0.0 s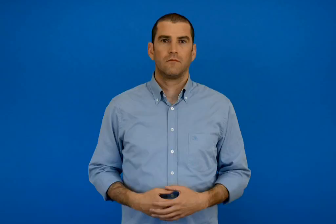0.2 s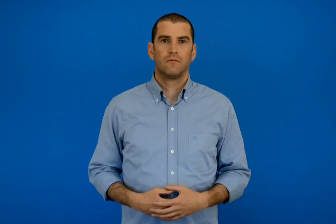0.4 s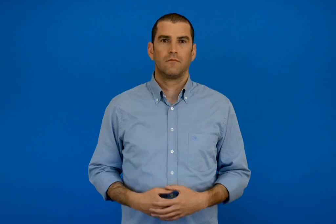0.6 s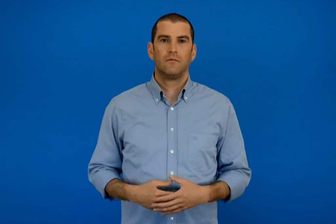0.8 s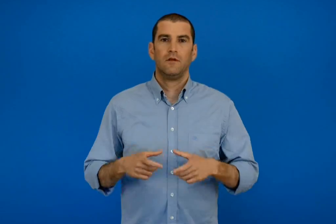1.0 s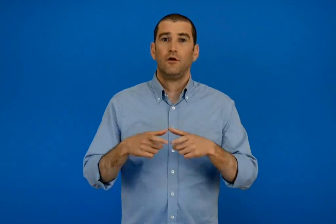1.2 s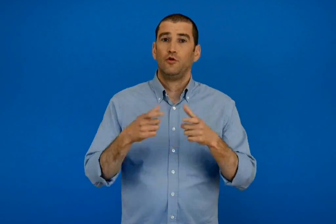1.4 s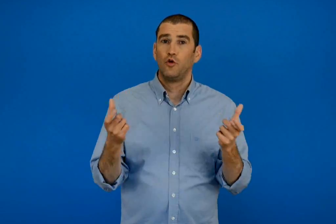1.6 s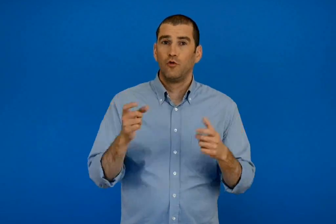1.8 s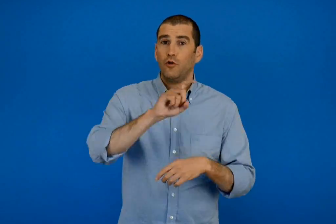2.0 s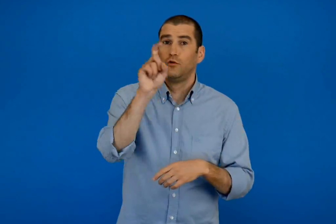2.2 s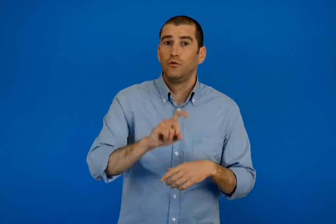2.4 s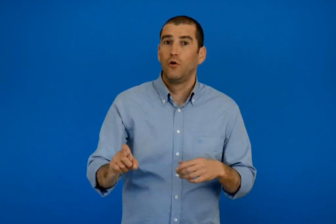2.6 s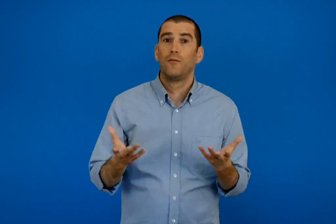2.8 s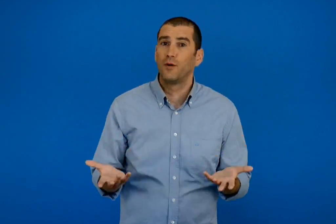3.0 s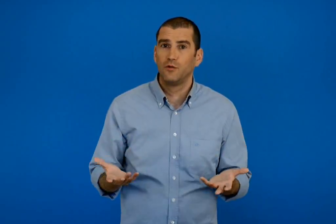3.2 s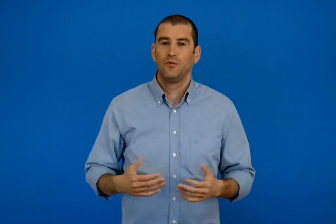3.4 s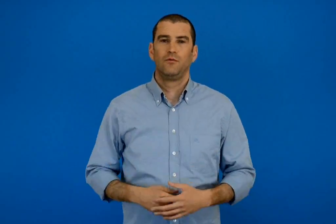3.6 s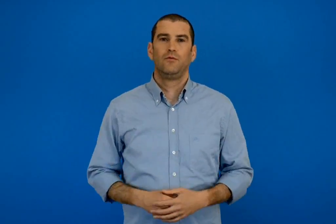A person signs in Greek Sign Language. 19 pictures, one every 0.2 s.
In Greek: πως ζούμε στο σχολείο ;
